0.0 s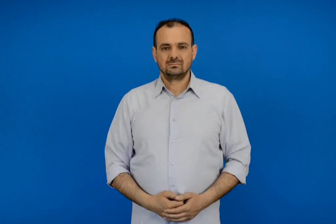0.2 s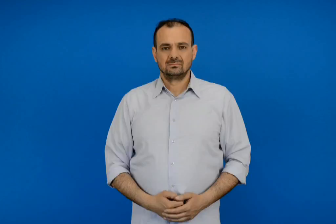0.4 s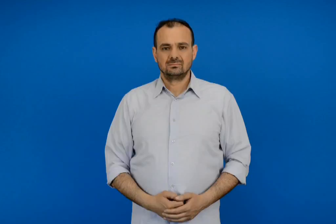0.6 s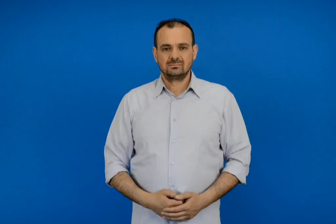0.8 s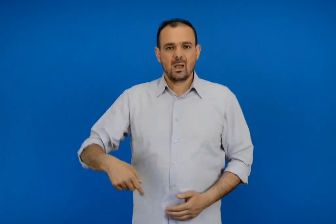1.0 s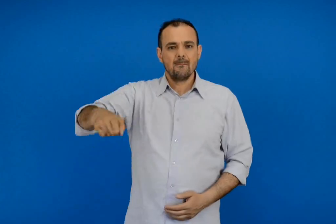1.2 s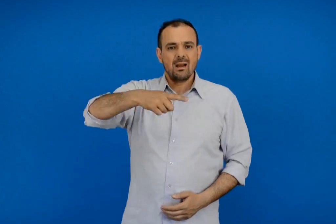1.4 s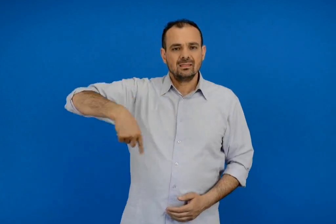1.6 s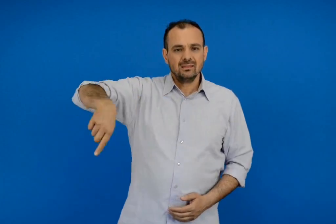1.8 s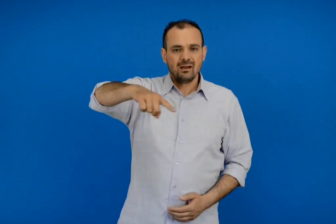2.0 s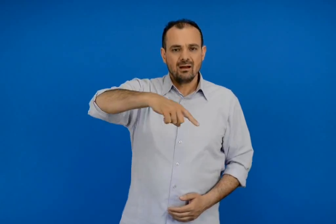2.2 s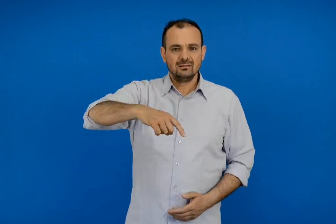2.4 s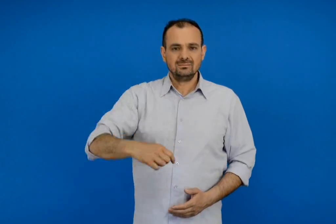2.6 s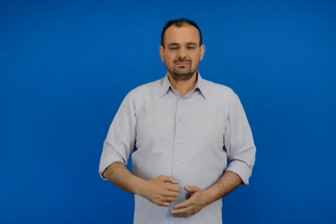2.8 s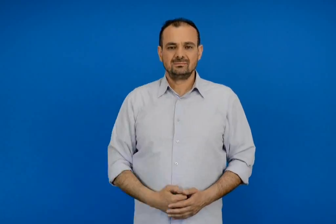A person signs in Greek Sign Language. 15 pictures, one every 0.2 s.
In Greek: πλατεία
